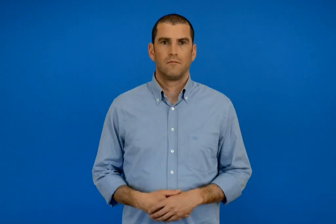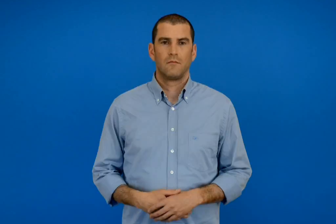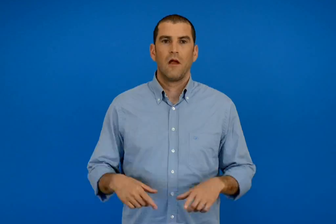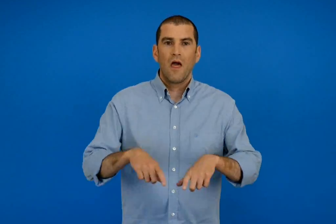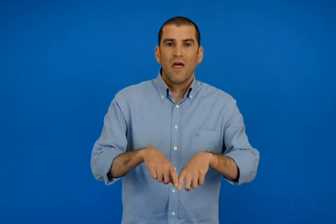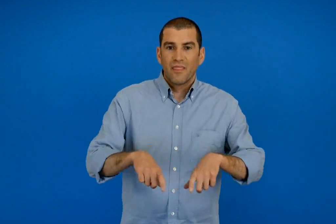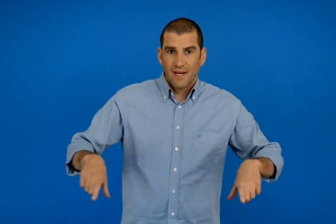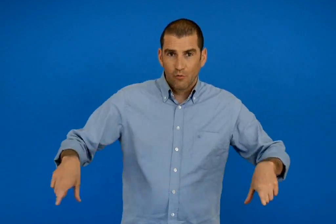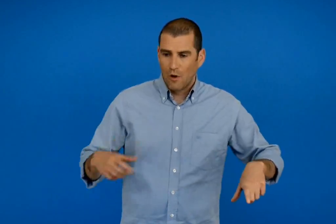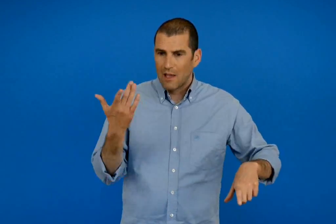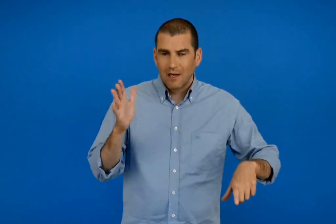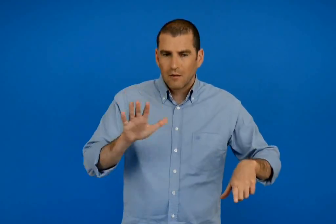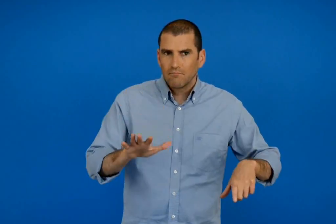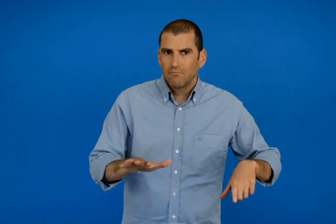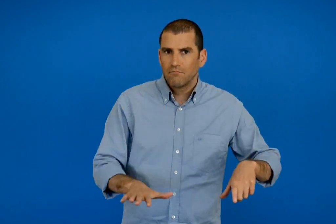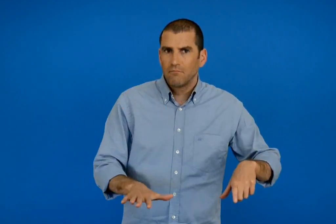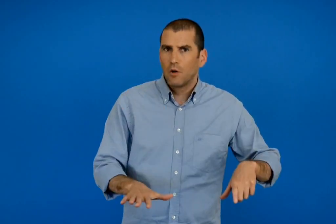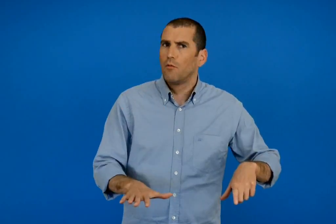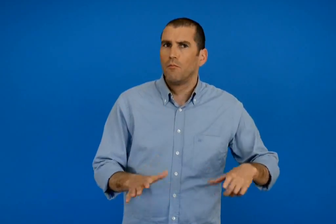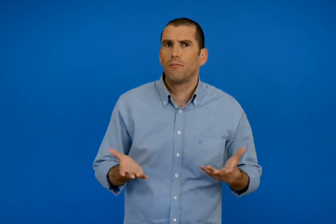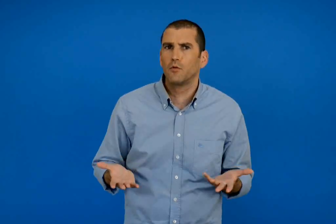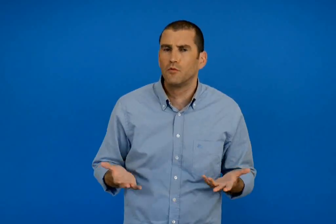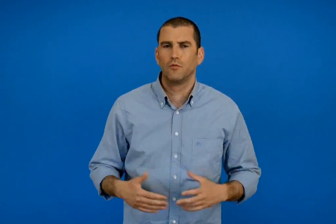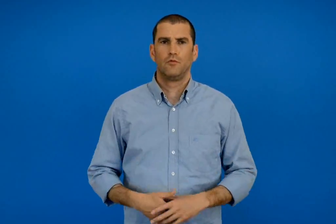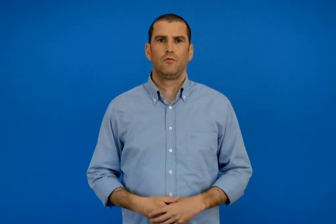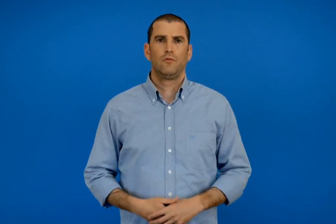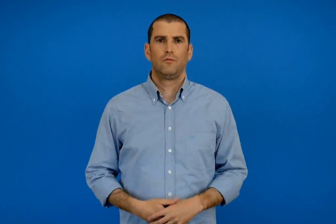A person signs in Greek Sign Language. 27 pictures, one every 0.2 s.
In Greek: ακούμπησε με το χέρι το θρανίο πως είναι ;
